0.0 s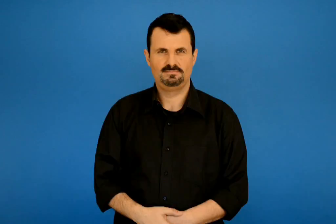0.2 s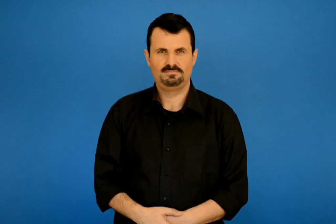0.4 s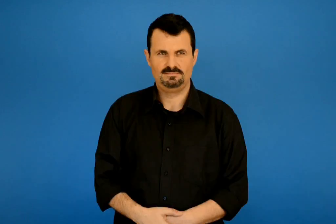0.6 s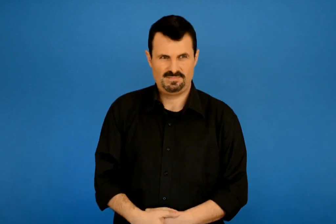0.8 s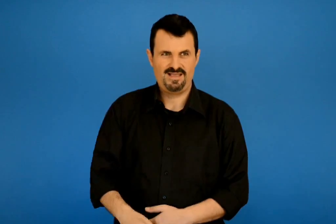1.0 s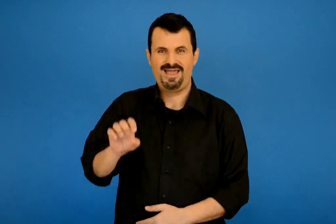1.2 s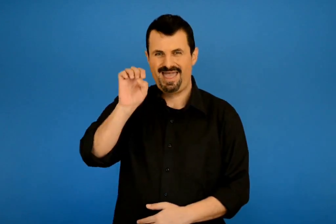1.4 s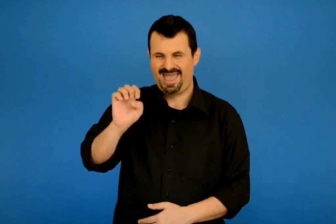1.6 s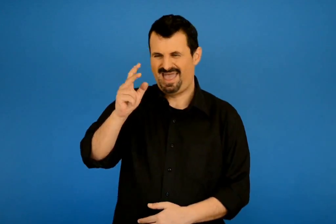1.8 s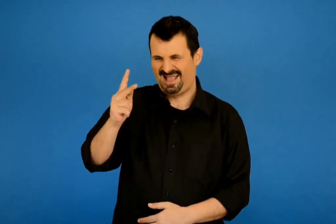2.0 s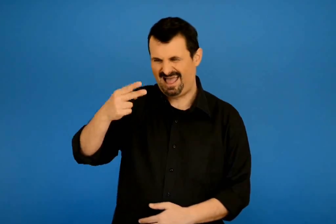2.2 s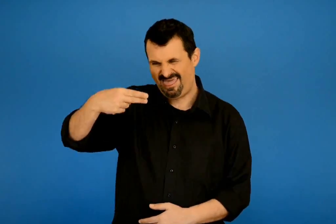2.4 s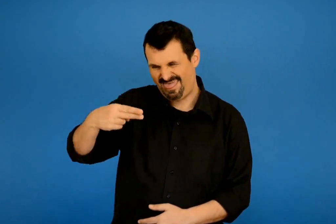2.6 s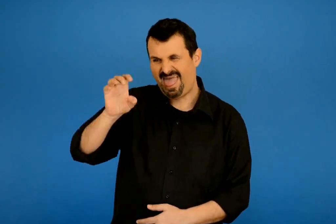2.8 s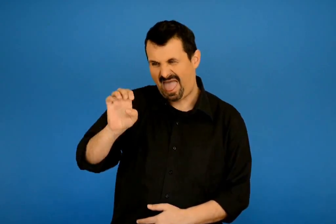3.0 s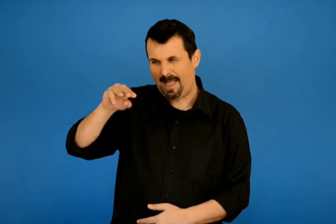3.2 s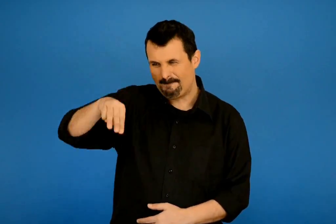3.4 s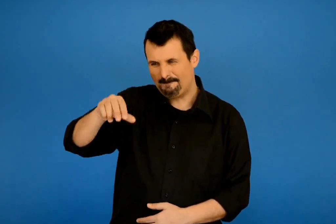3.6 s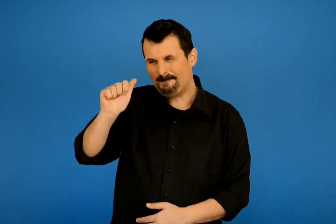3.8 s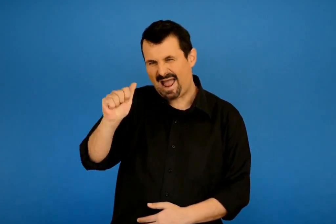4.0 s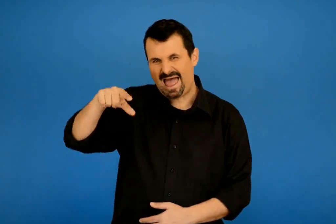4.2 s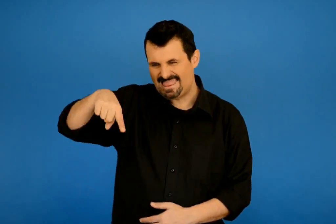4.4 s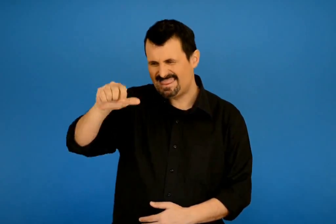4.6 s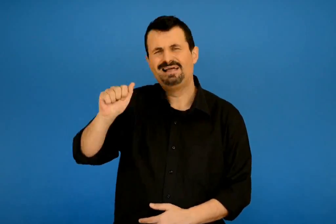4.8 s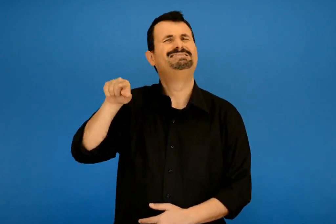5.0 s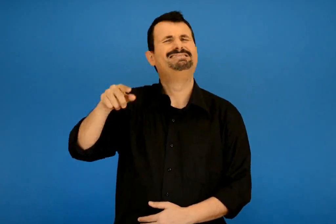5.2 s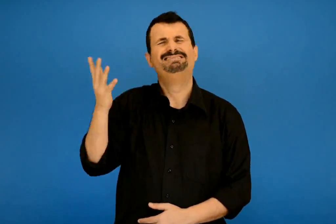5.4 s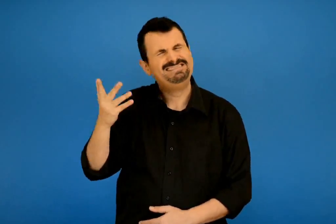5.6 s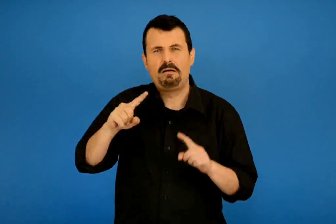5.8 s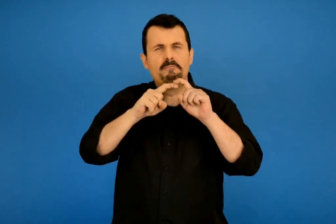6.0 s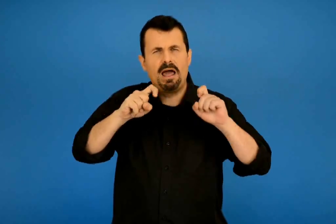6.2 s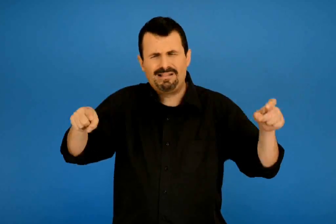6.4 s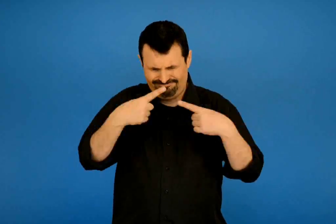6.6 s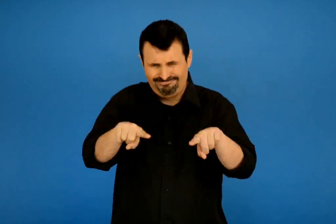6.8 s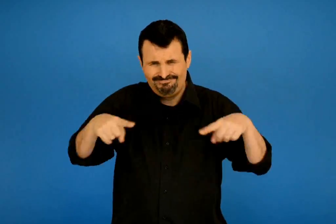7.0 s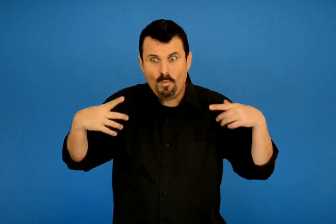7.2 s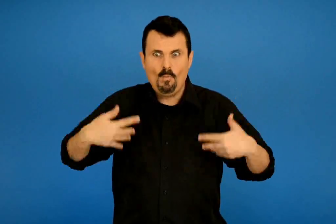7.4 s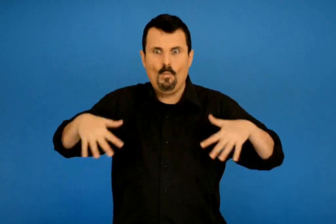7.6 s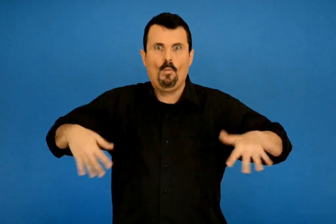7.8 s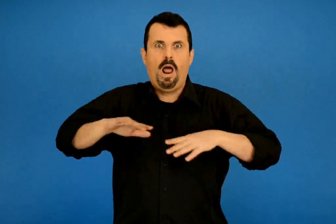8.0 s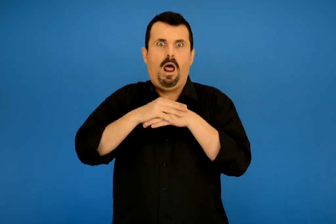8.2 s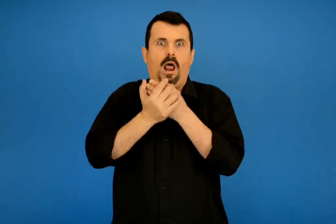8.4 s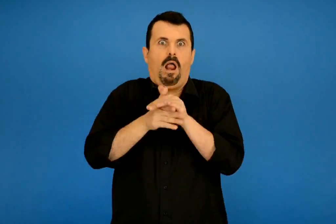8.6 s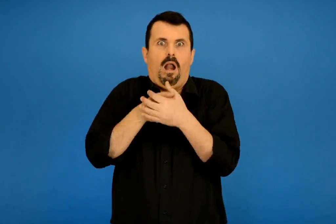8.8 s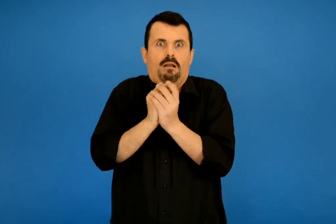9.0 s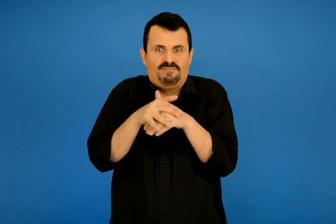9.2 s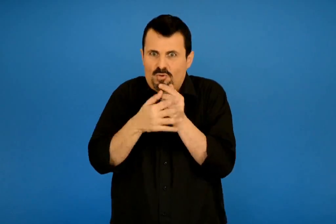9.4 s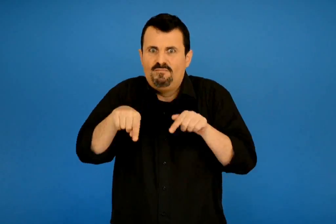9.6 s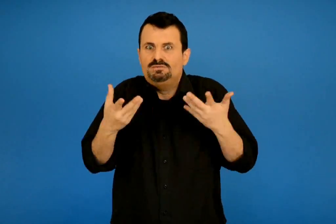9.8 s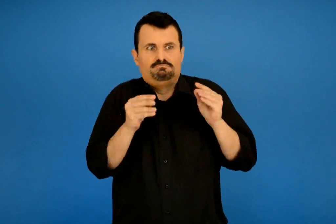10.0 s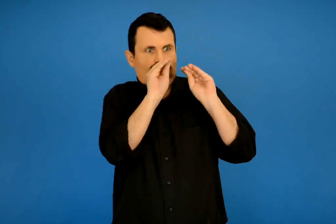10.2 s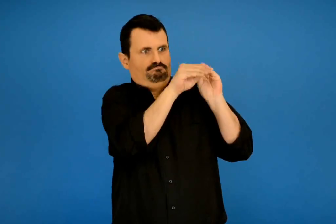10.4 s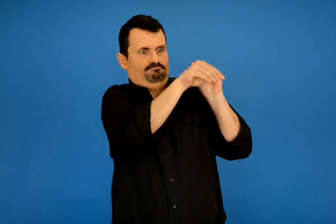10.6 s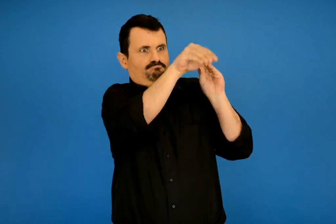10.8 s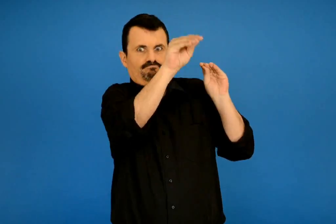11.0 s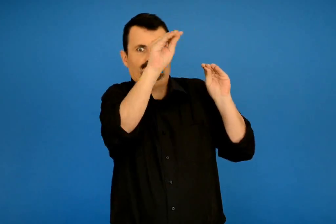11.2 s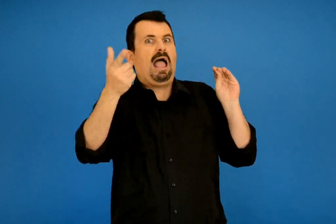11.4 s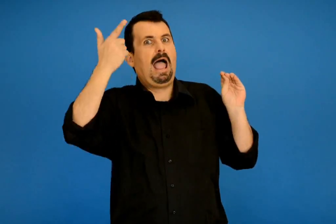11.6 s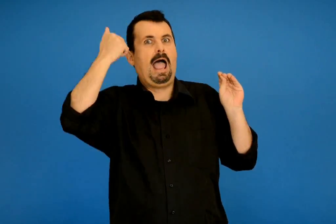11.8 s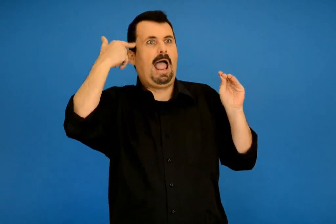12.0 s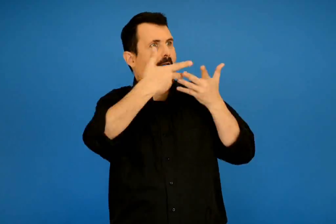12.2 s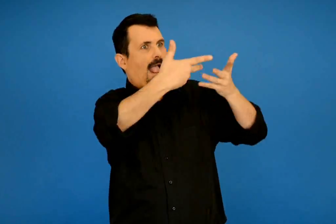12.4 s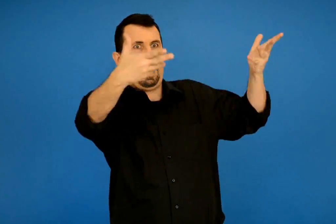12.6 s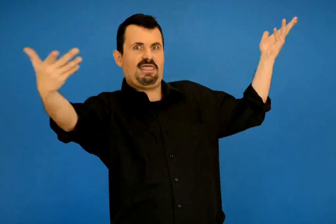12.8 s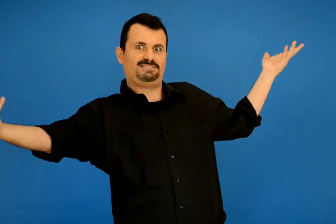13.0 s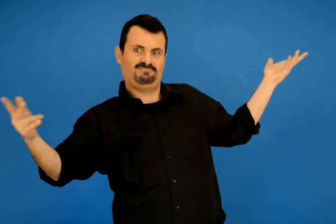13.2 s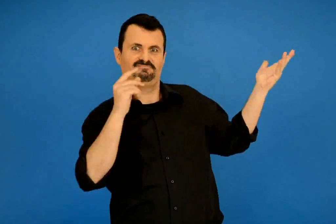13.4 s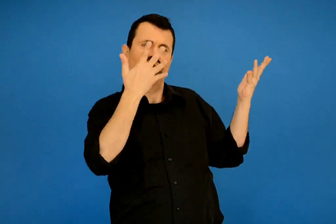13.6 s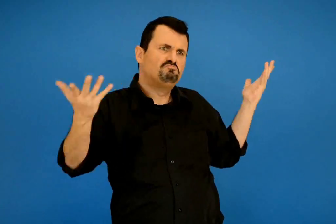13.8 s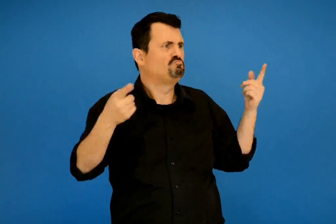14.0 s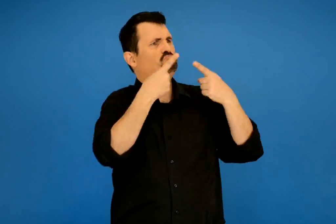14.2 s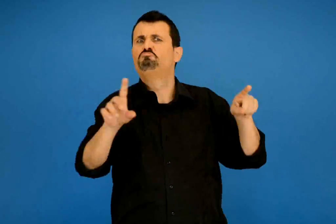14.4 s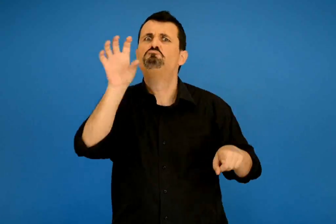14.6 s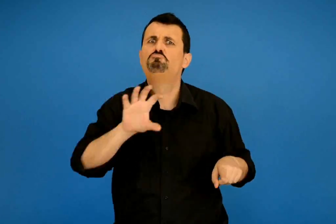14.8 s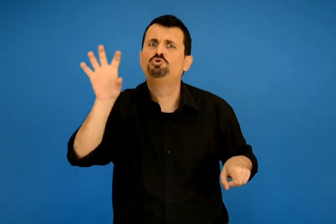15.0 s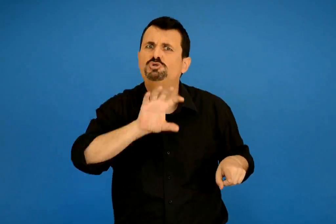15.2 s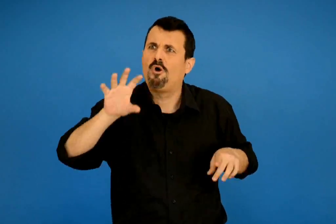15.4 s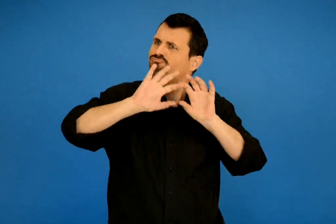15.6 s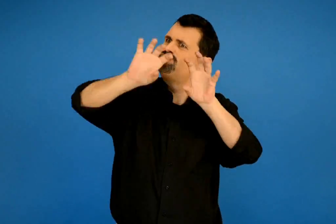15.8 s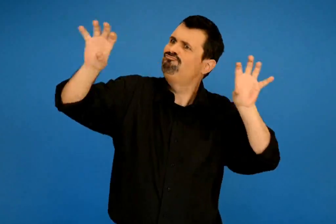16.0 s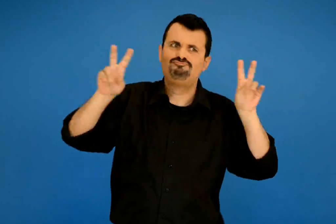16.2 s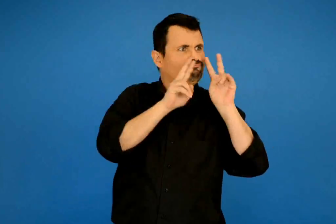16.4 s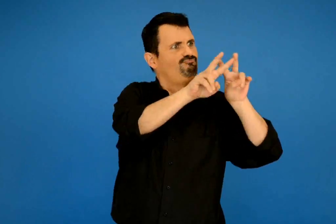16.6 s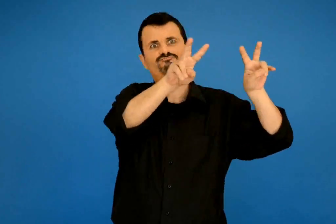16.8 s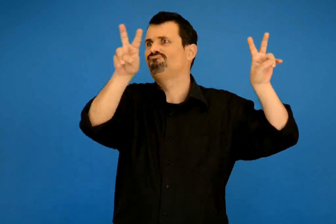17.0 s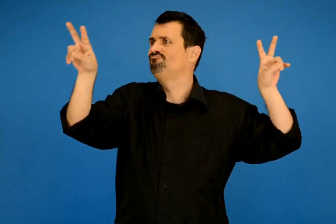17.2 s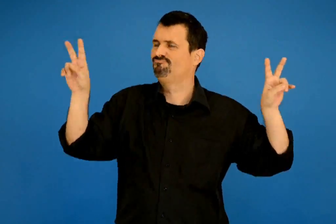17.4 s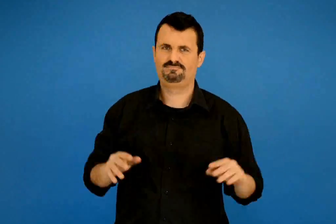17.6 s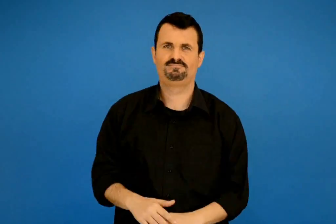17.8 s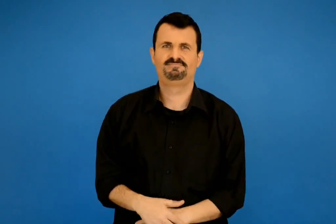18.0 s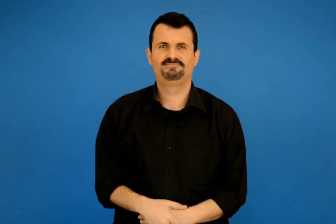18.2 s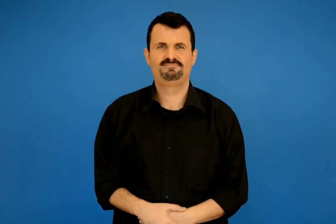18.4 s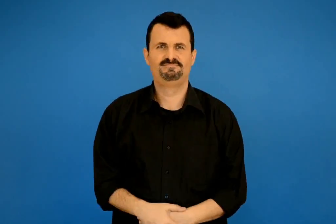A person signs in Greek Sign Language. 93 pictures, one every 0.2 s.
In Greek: εκθέματα αντικείμενα που έχουν ενδιαφέρον και τα παρουσιάζουμε σε εκθέσεις σε μουσεία κλπ
